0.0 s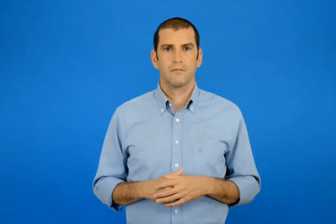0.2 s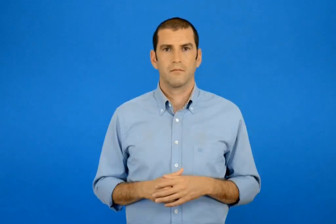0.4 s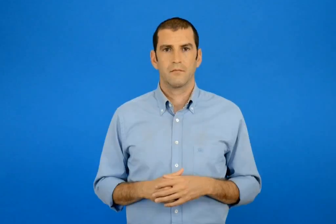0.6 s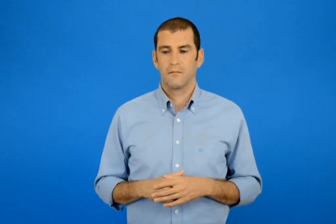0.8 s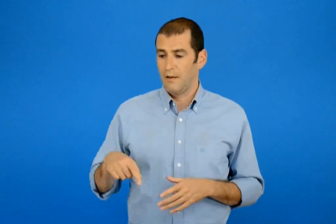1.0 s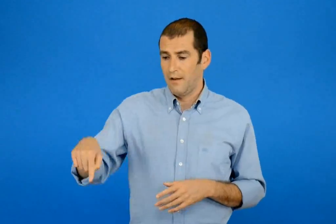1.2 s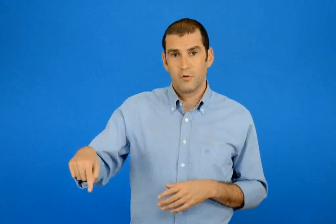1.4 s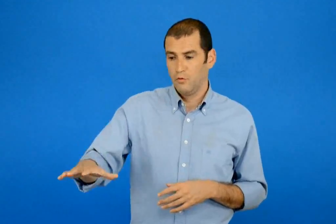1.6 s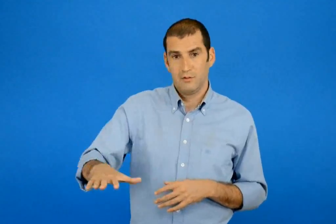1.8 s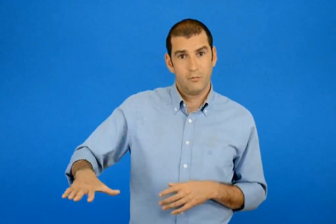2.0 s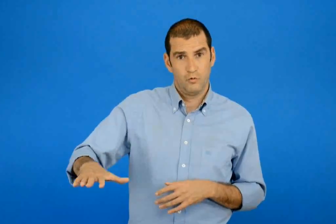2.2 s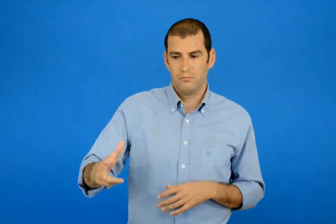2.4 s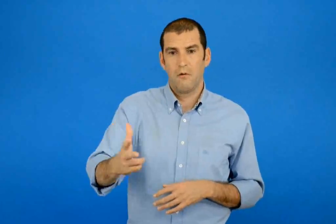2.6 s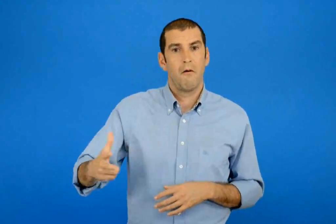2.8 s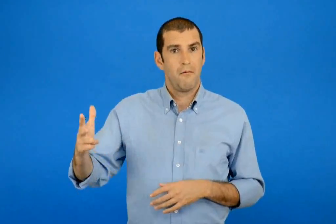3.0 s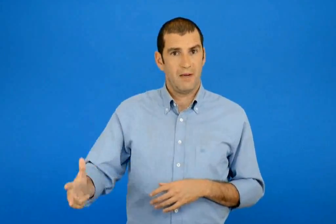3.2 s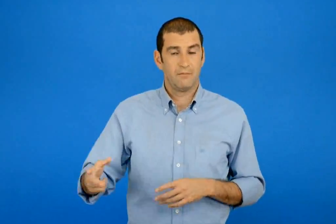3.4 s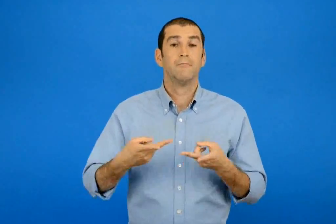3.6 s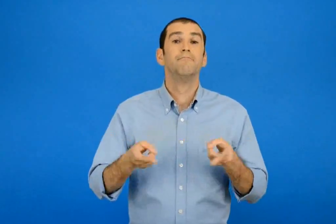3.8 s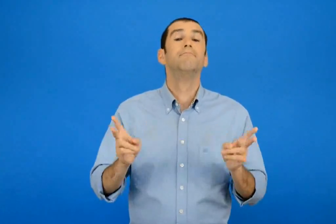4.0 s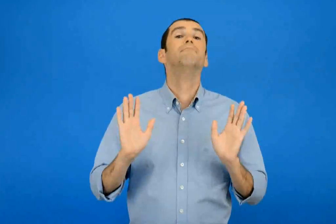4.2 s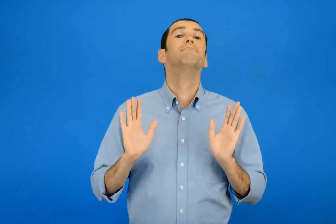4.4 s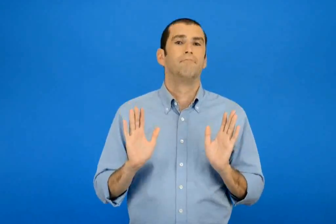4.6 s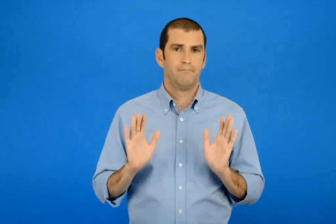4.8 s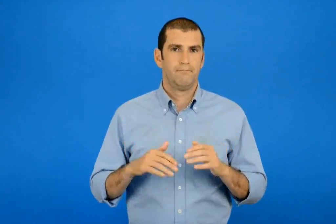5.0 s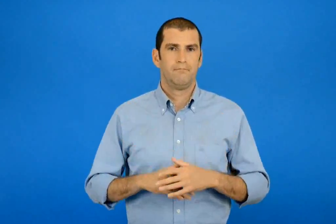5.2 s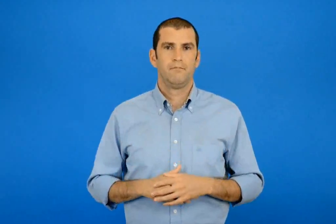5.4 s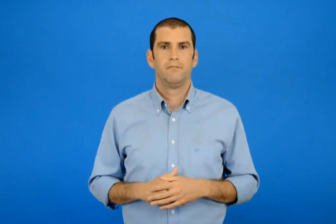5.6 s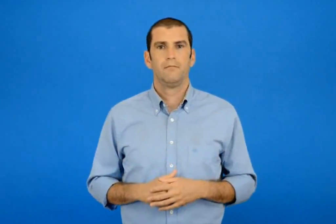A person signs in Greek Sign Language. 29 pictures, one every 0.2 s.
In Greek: δεν επιτρέπεται να παρκάρετε σε αυτό το σημείο
